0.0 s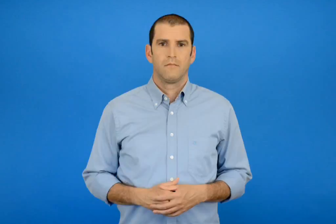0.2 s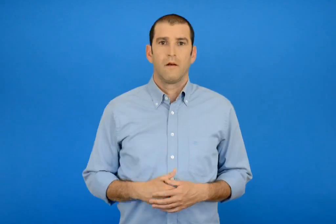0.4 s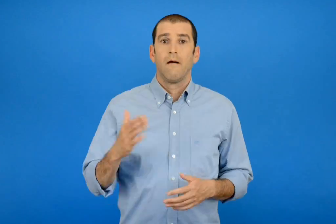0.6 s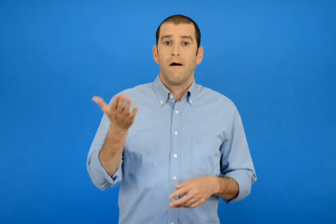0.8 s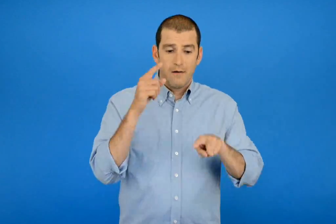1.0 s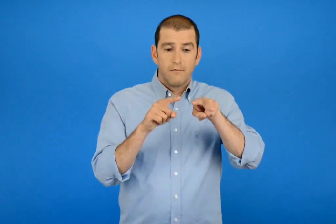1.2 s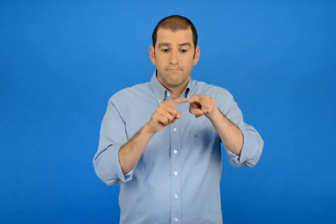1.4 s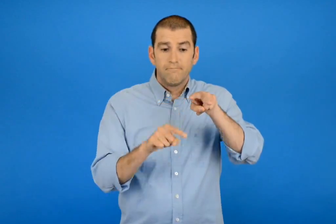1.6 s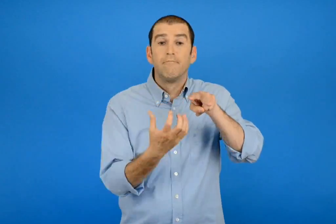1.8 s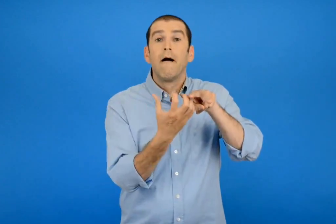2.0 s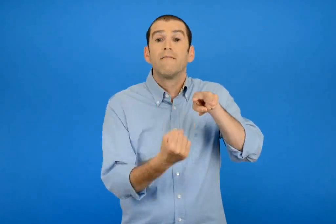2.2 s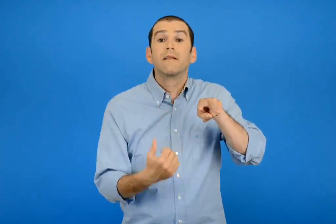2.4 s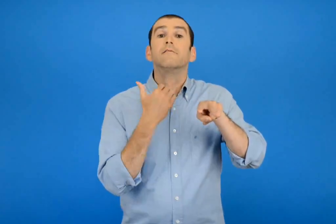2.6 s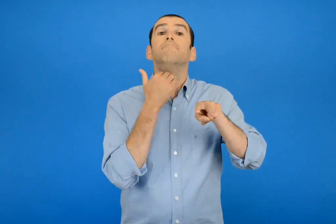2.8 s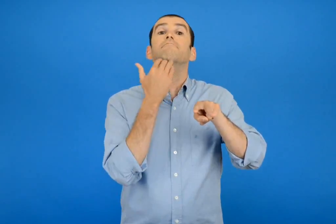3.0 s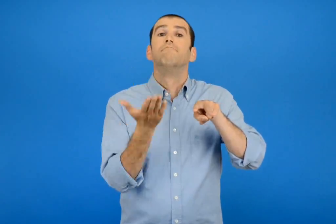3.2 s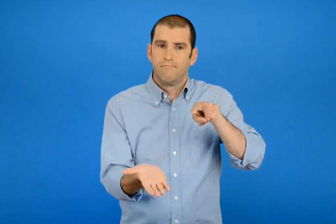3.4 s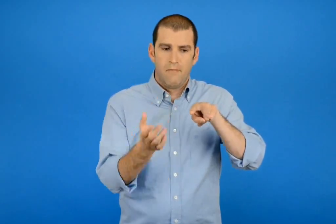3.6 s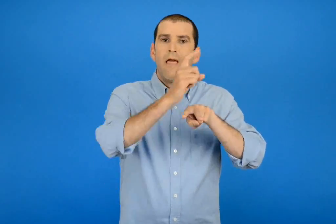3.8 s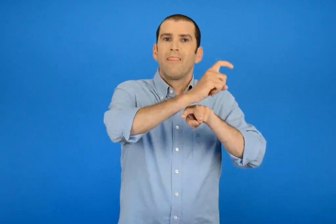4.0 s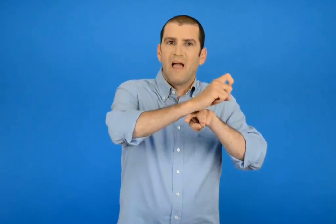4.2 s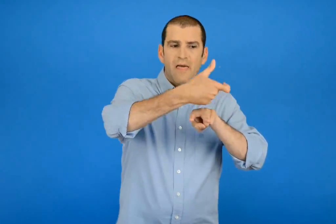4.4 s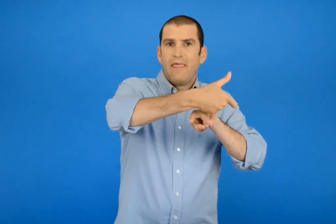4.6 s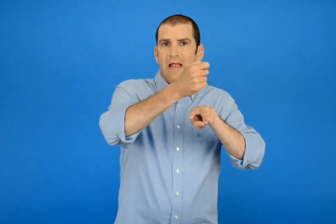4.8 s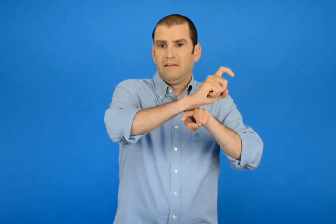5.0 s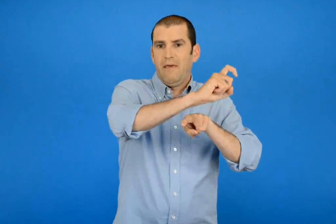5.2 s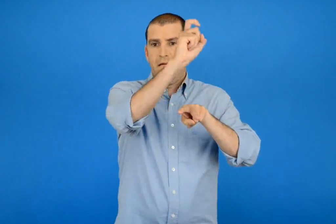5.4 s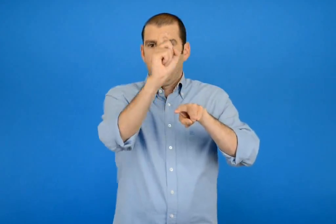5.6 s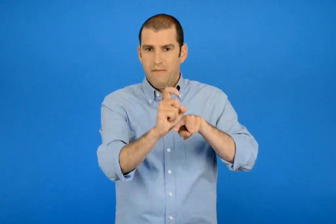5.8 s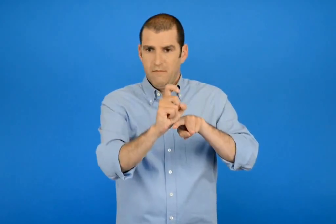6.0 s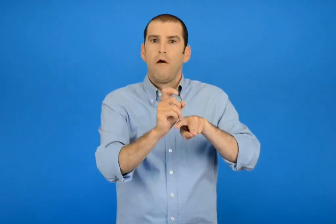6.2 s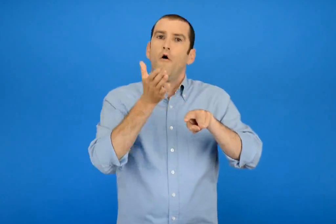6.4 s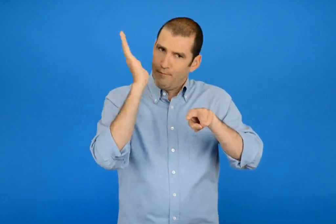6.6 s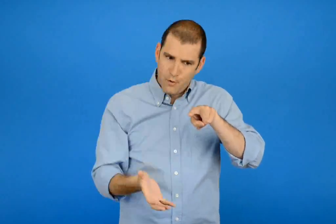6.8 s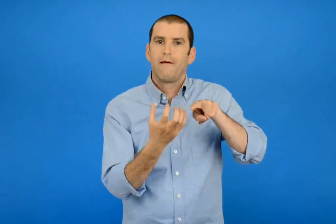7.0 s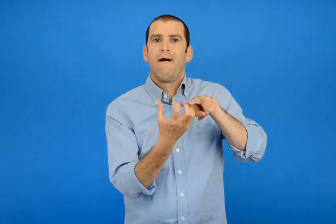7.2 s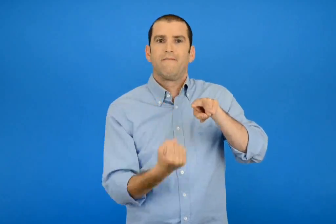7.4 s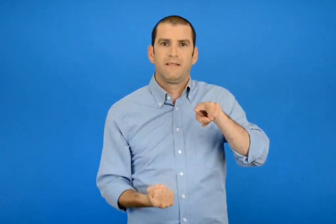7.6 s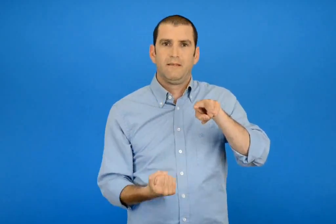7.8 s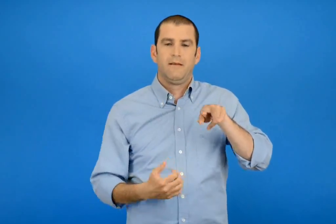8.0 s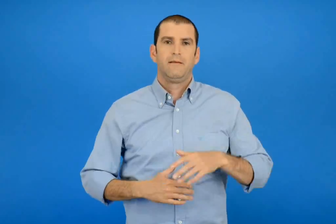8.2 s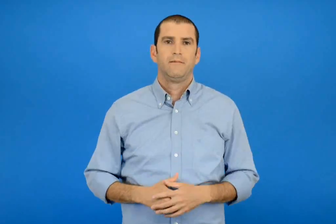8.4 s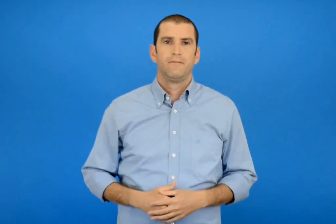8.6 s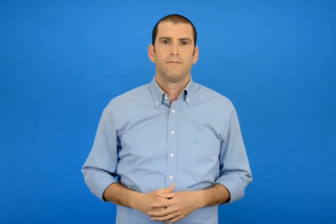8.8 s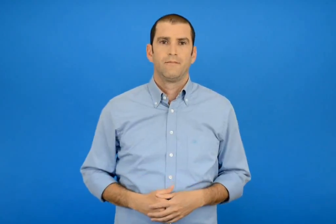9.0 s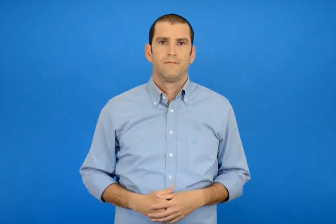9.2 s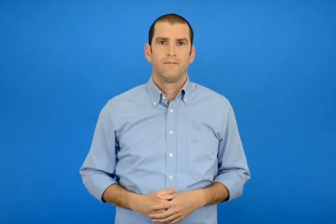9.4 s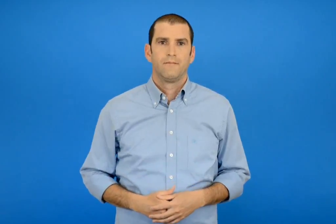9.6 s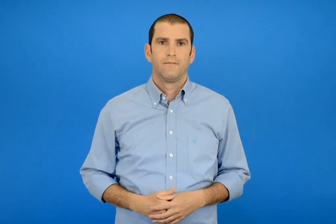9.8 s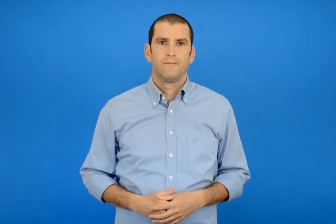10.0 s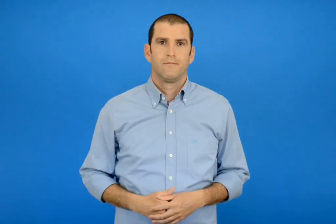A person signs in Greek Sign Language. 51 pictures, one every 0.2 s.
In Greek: αν δεν μπορούμε να το κάνουμε αναλύουμε τον αριθμό και δανειζόμαστε 10 μονάδες από τις δεκάδες ώστε να μπορεί να γίνει η αφαίρεση
